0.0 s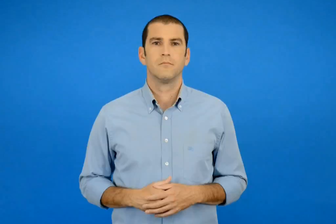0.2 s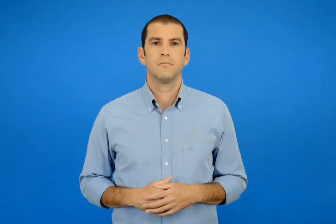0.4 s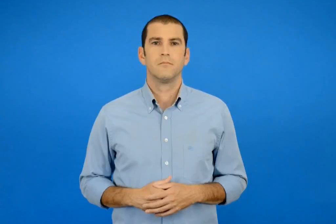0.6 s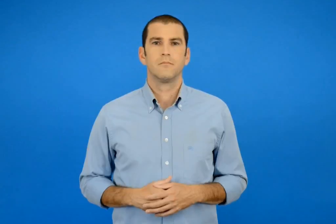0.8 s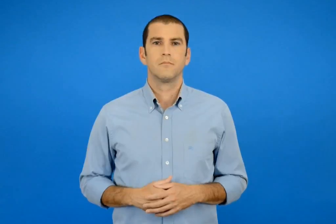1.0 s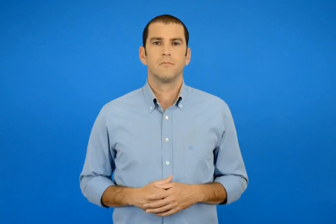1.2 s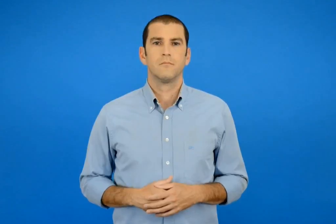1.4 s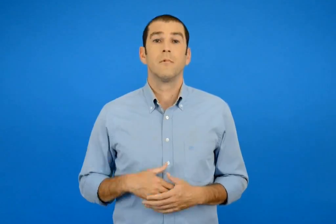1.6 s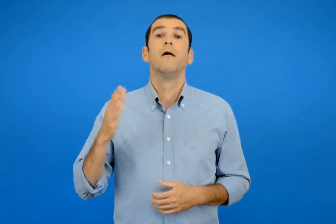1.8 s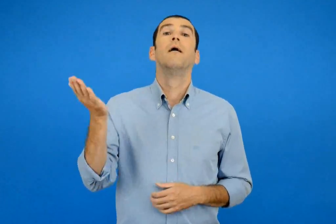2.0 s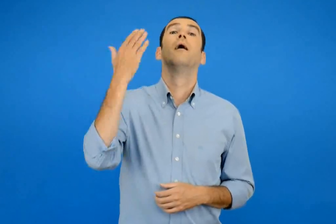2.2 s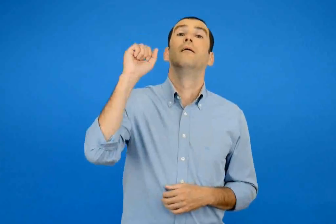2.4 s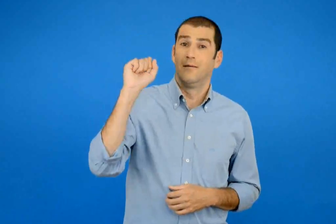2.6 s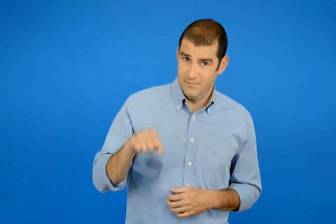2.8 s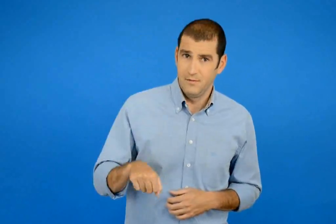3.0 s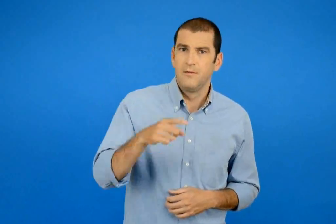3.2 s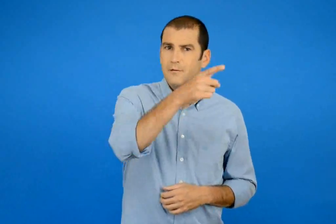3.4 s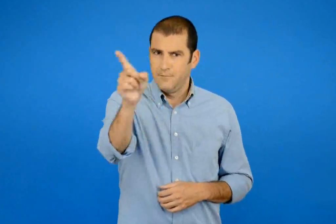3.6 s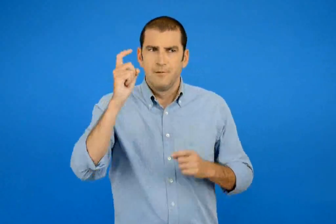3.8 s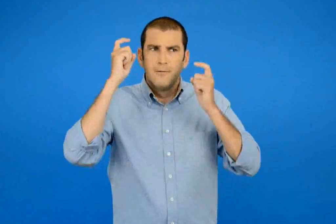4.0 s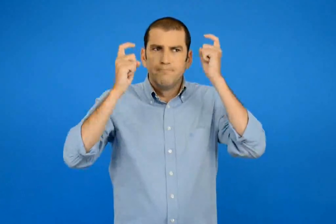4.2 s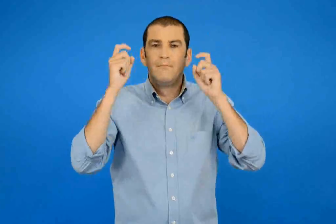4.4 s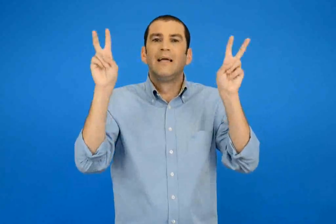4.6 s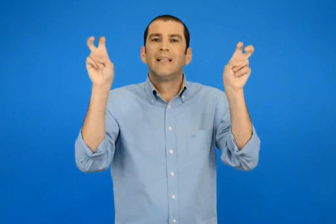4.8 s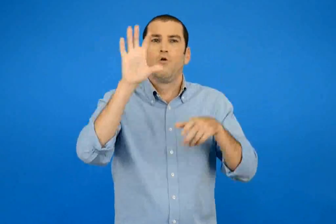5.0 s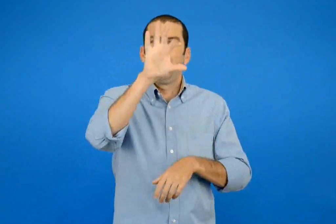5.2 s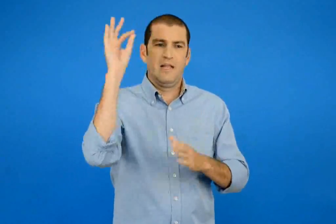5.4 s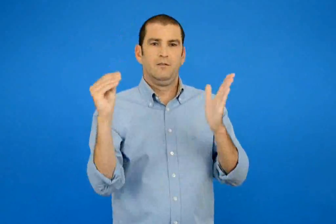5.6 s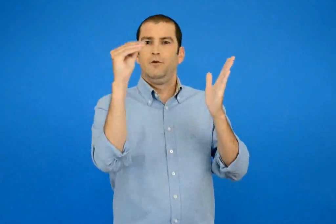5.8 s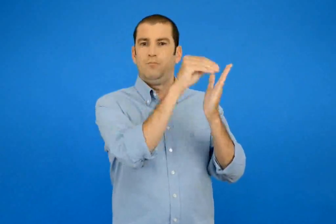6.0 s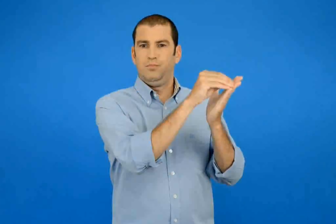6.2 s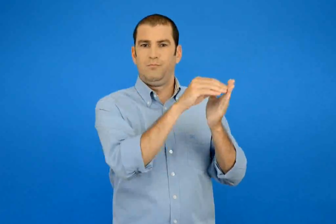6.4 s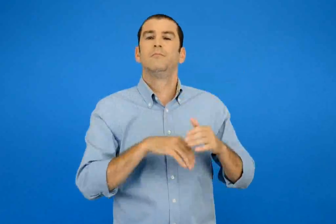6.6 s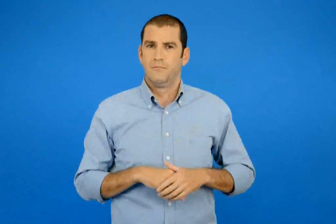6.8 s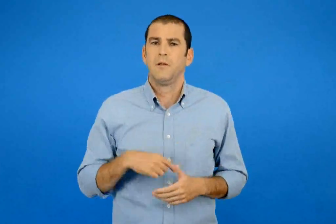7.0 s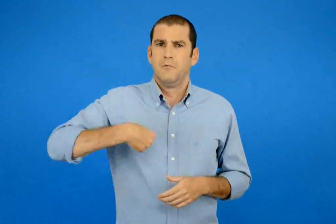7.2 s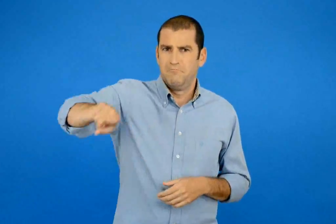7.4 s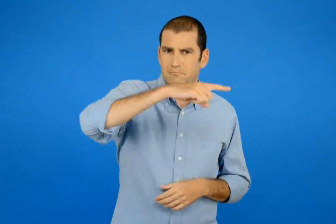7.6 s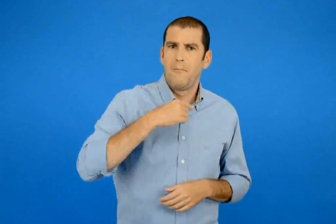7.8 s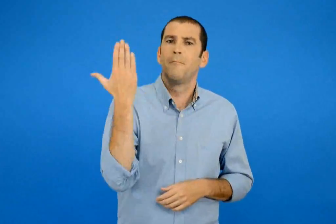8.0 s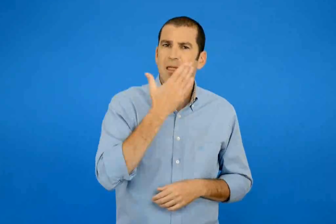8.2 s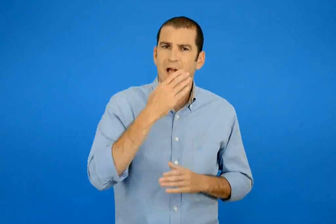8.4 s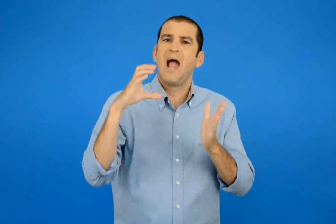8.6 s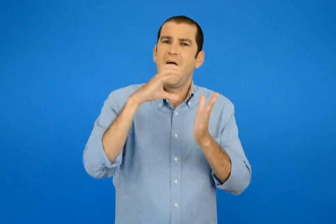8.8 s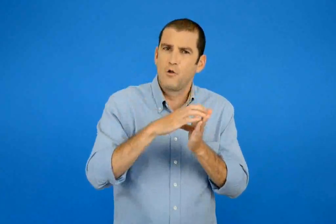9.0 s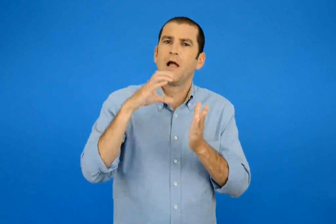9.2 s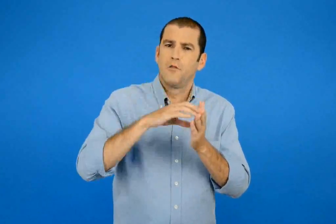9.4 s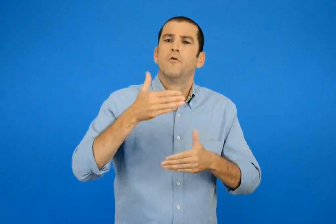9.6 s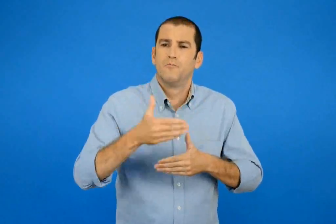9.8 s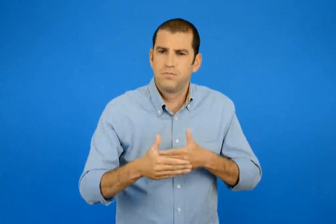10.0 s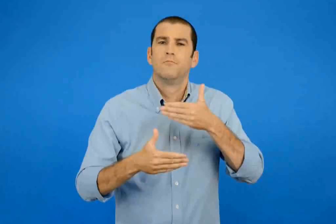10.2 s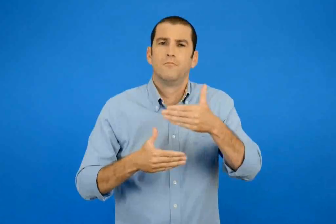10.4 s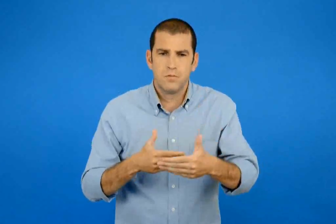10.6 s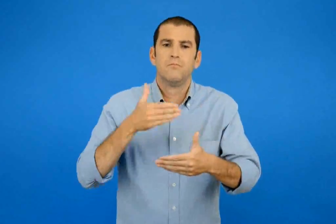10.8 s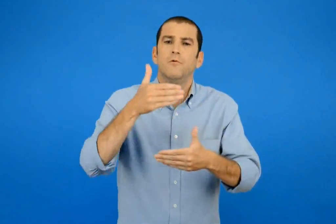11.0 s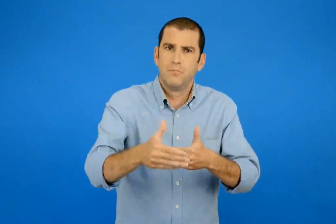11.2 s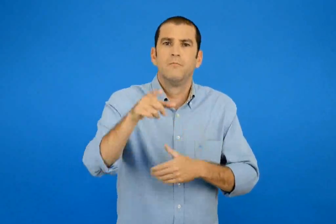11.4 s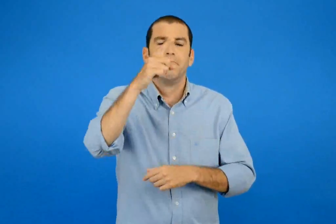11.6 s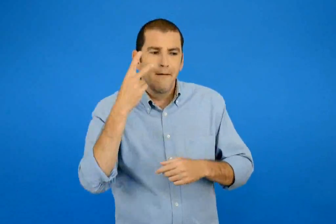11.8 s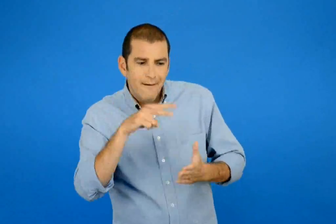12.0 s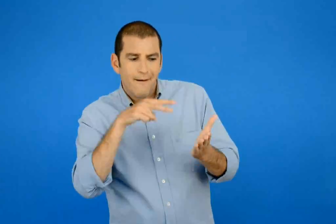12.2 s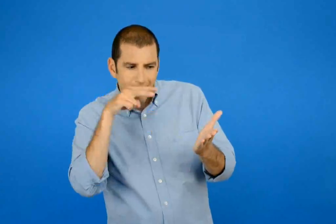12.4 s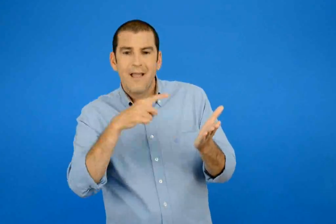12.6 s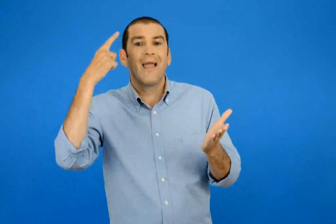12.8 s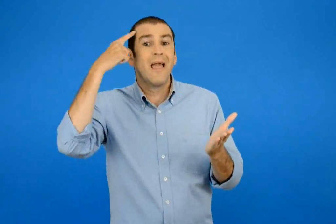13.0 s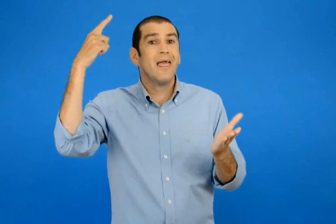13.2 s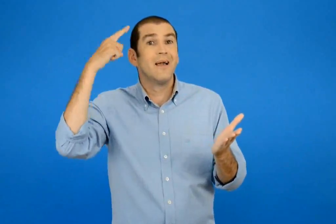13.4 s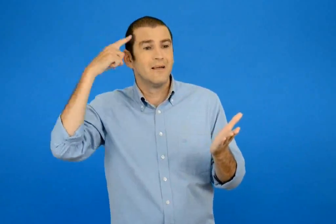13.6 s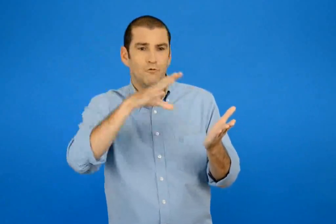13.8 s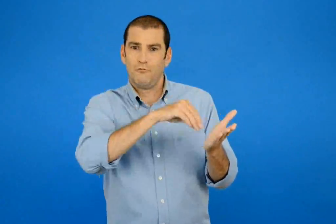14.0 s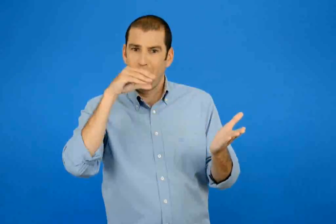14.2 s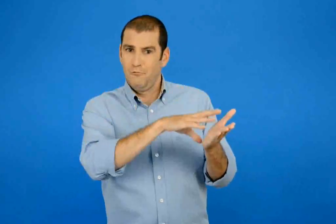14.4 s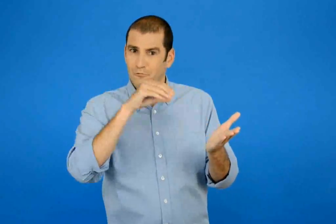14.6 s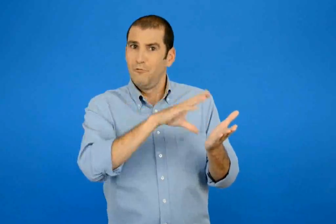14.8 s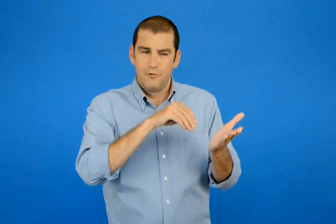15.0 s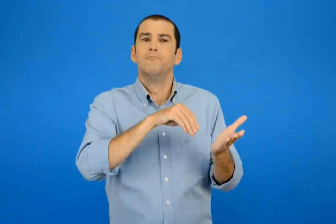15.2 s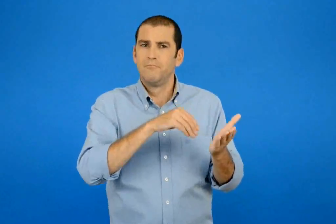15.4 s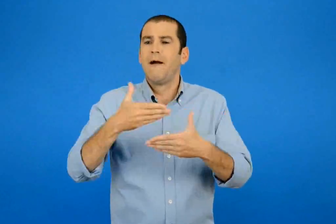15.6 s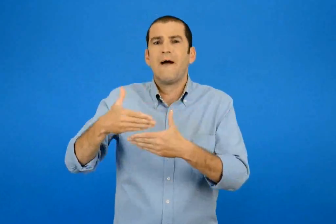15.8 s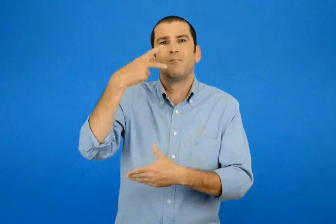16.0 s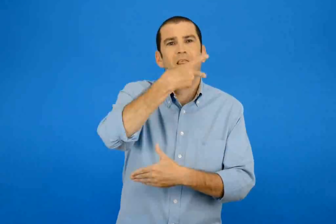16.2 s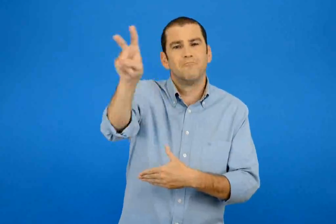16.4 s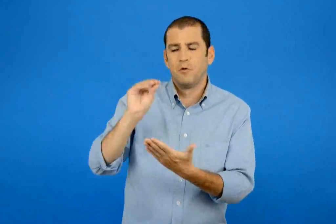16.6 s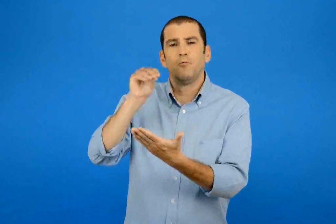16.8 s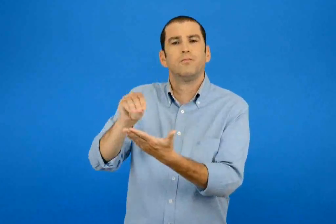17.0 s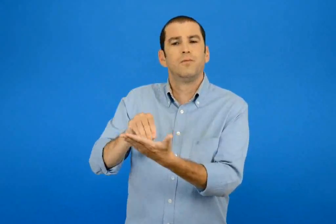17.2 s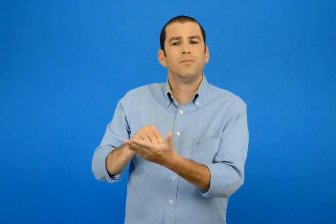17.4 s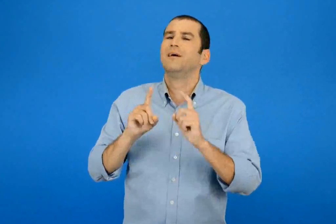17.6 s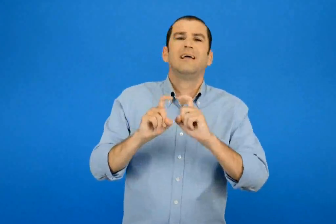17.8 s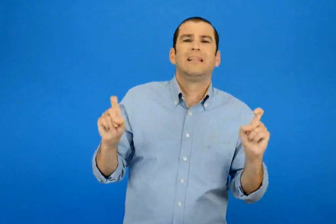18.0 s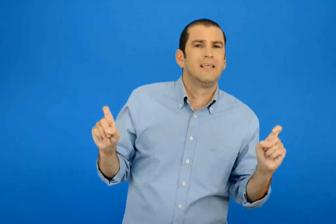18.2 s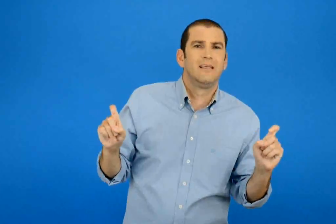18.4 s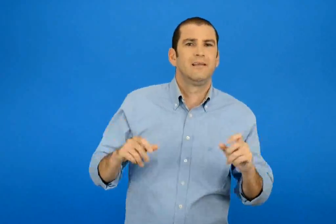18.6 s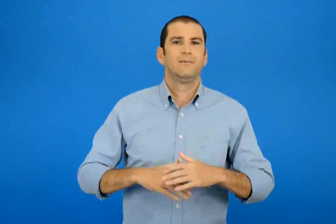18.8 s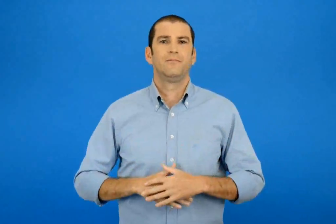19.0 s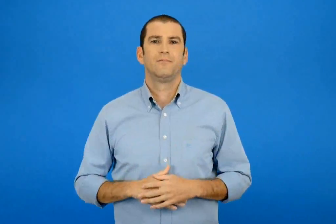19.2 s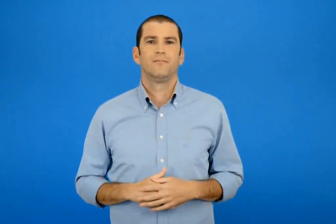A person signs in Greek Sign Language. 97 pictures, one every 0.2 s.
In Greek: αν ναι διαλέξτε τον τίτλο της καθώς θα προχωρούμε στις ενότητες θα βρίσκετε διάφορες ιδέες για το τι θα μπορούσατε να βάλετε μέσα σε αυτή την εφημερίδα
